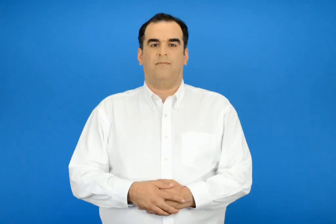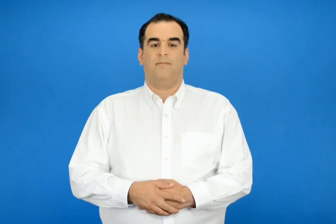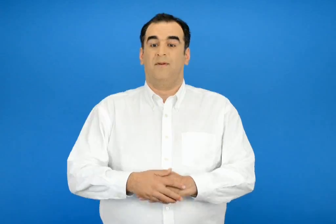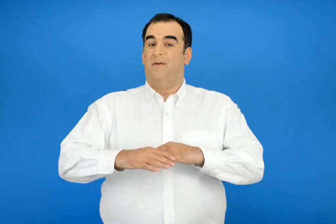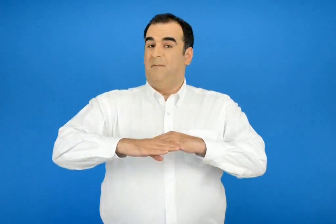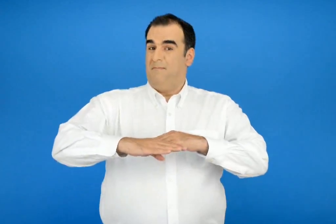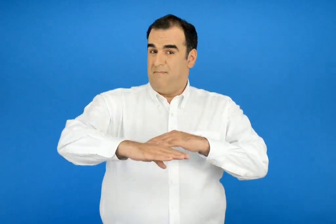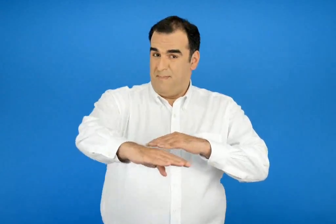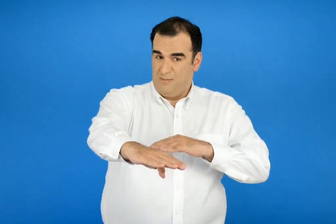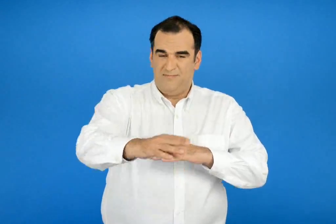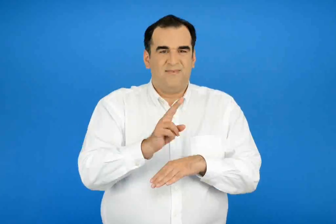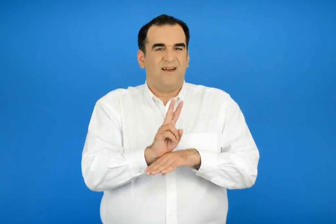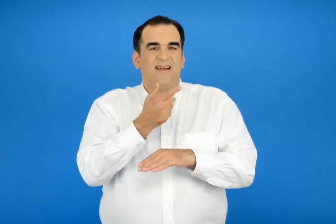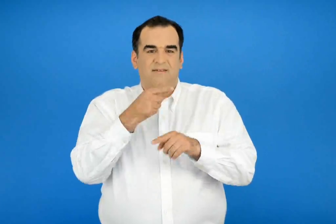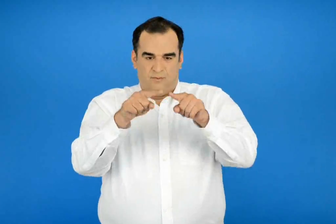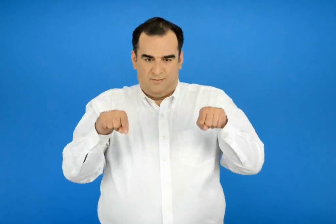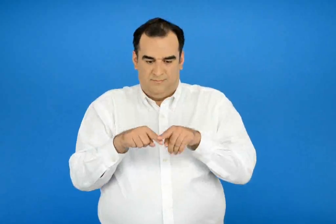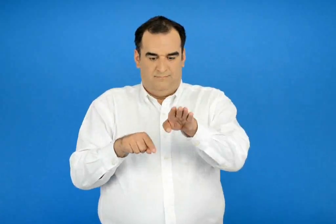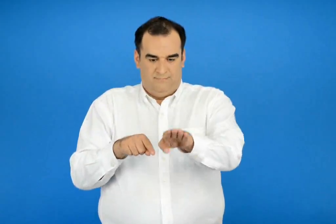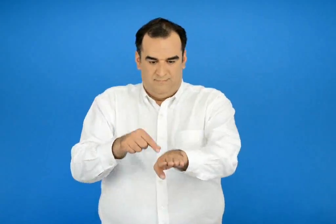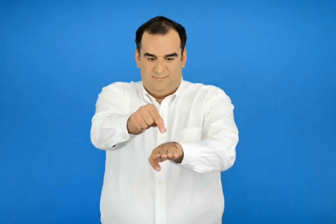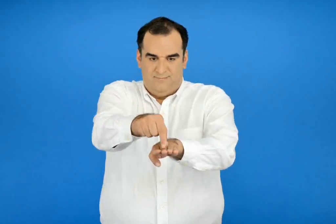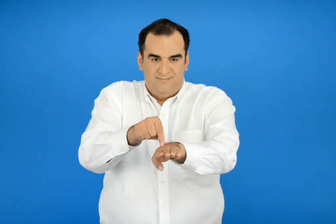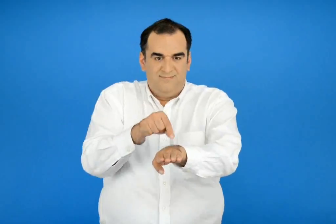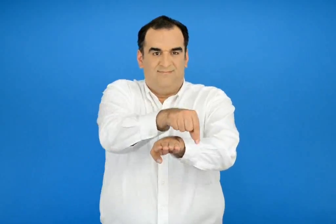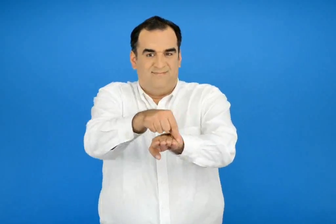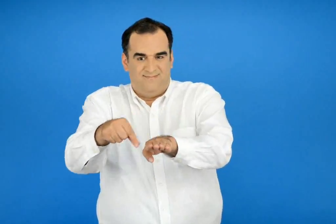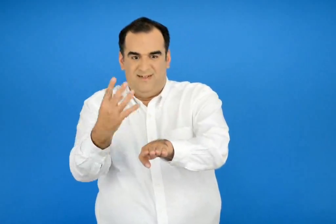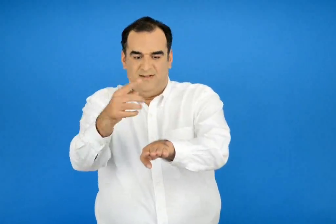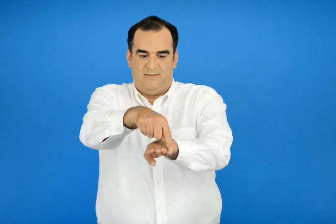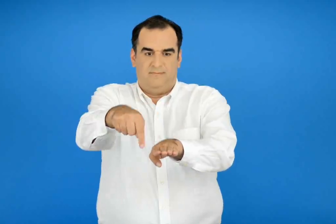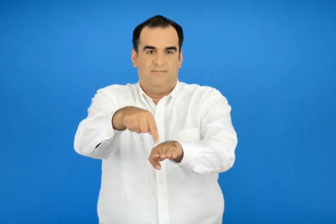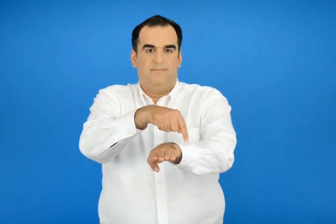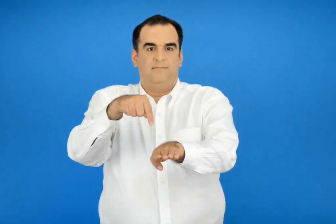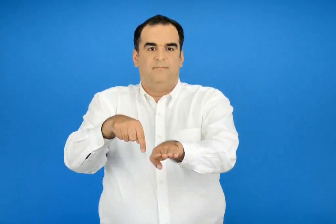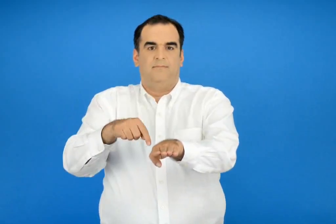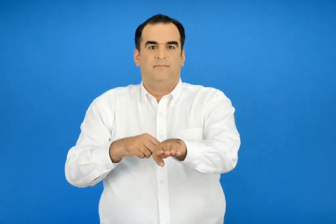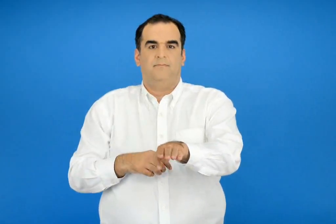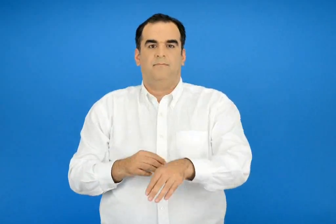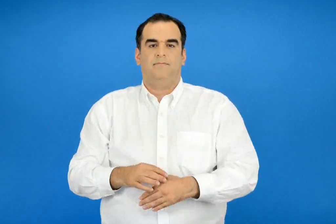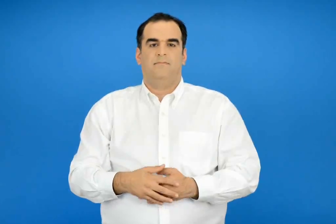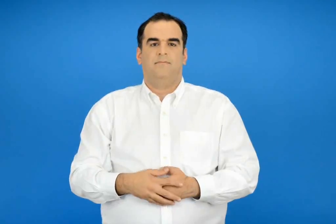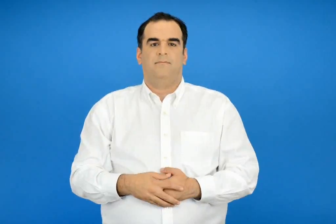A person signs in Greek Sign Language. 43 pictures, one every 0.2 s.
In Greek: απλώνουν το λευκό χαρτί πάνω στο πάτωμα και το χωρίζουν στα τέσσερα
